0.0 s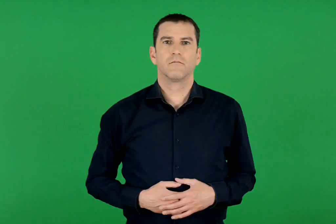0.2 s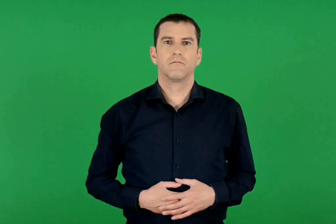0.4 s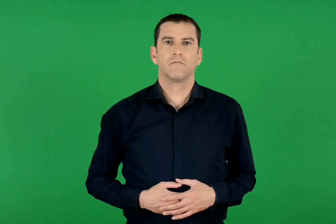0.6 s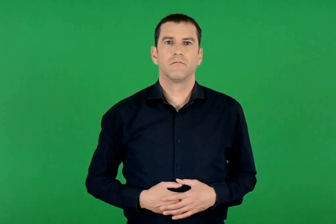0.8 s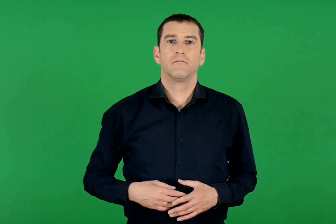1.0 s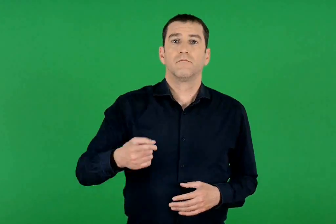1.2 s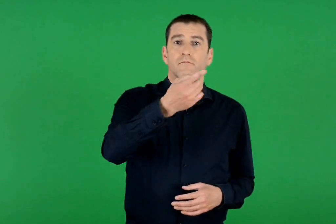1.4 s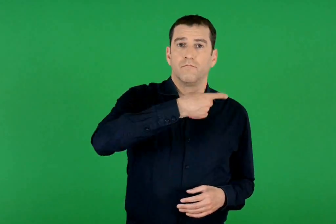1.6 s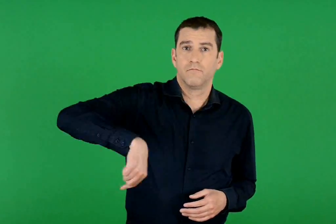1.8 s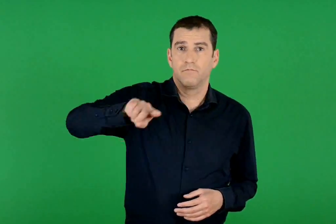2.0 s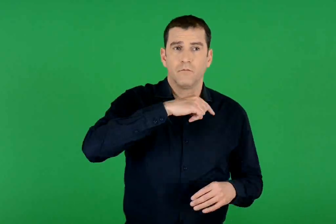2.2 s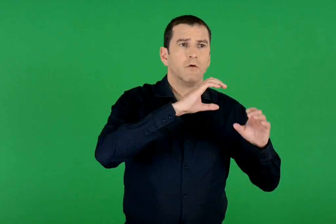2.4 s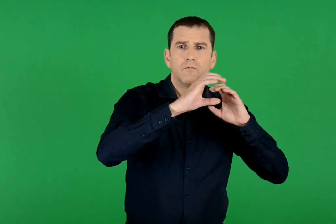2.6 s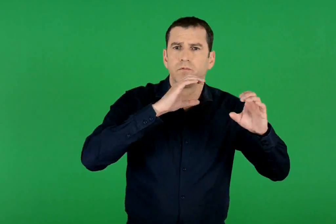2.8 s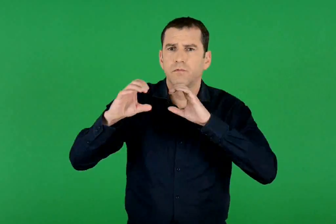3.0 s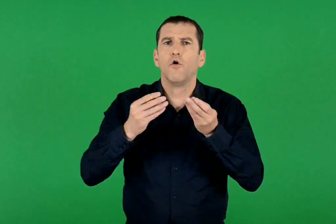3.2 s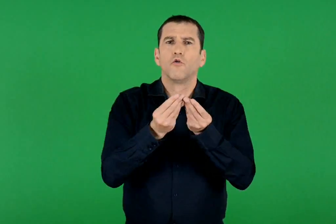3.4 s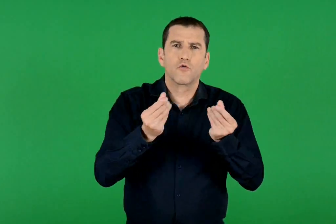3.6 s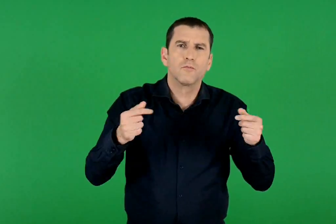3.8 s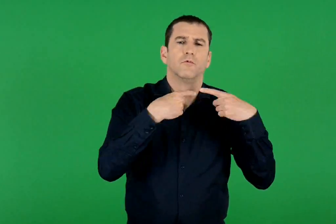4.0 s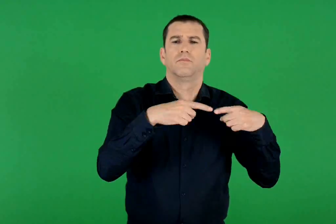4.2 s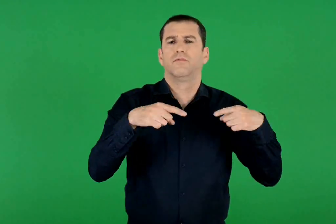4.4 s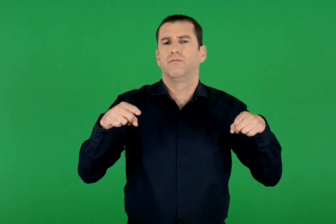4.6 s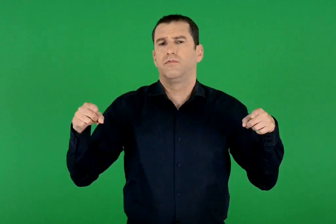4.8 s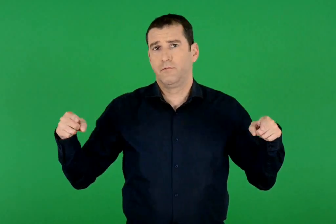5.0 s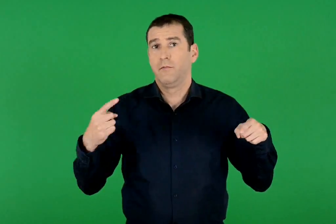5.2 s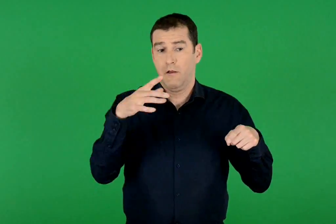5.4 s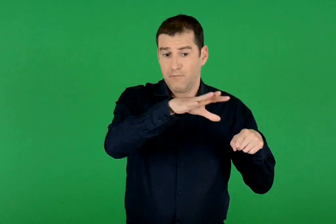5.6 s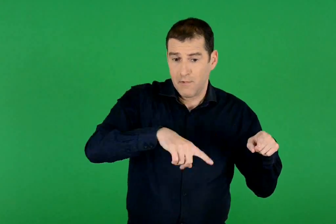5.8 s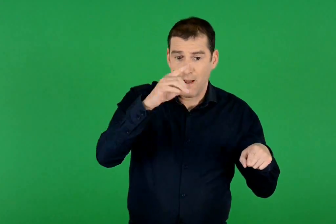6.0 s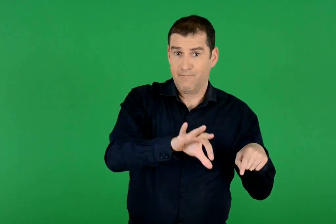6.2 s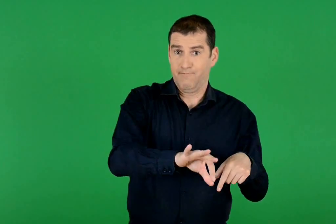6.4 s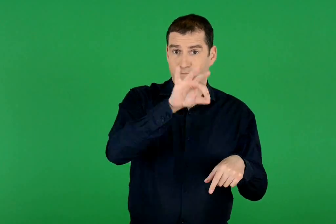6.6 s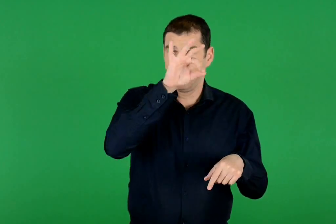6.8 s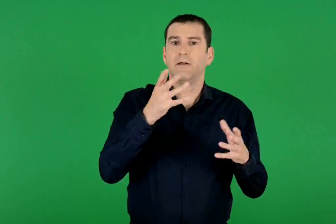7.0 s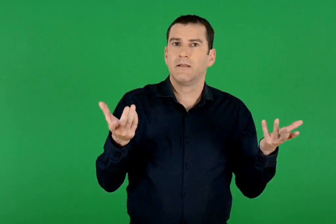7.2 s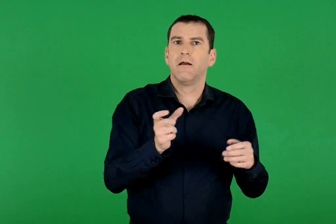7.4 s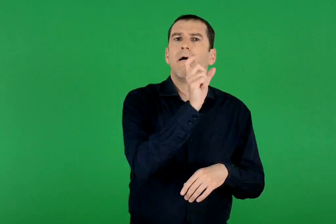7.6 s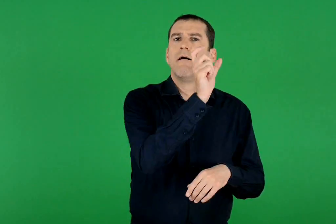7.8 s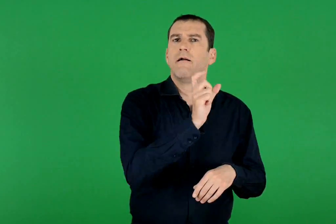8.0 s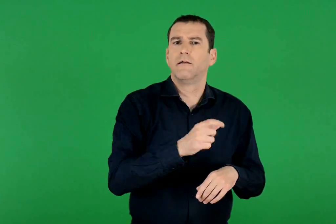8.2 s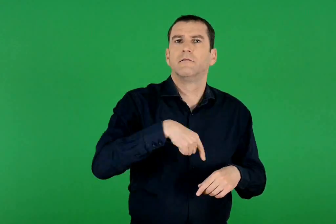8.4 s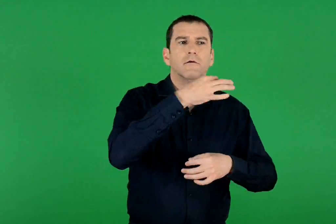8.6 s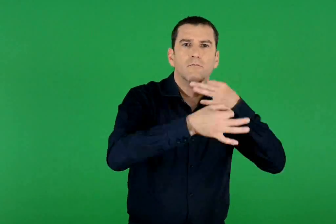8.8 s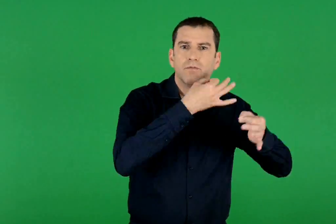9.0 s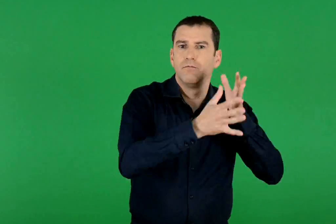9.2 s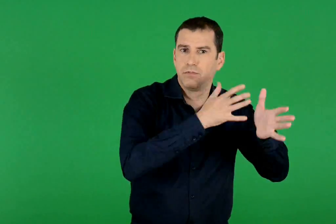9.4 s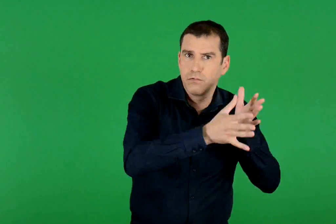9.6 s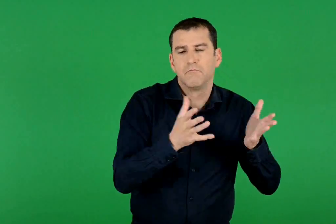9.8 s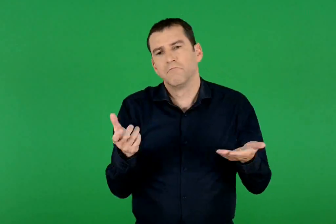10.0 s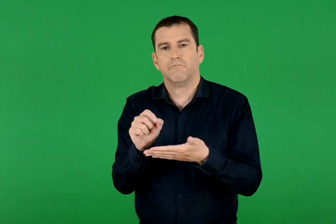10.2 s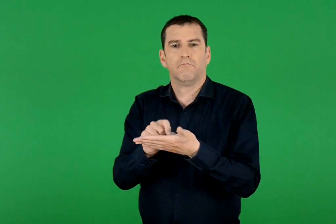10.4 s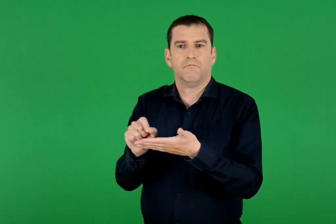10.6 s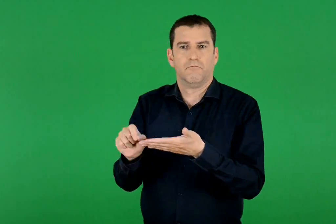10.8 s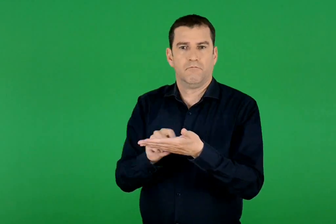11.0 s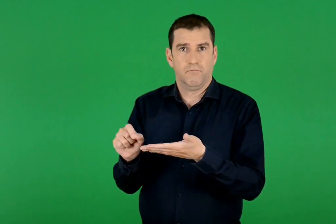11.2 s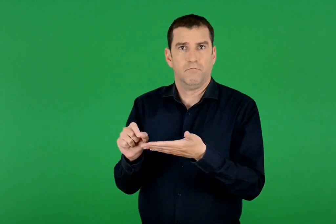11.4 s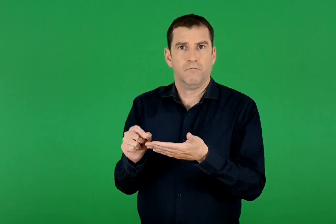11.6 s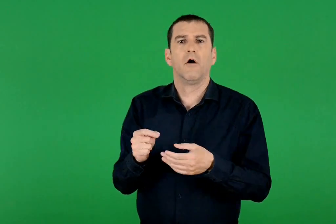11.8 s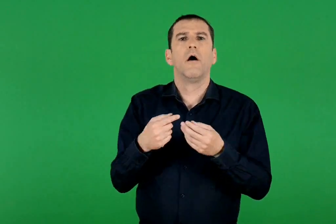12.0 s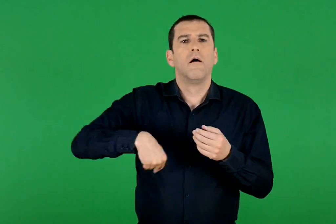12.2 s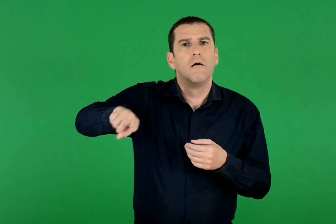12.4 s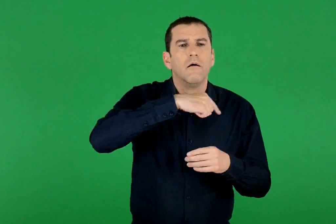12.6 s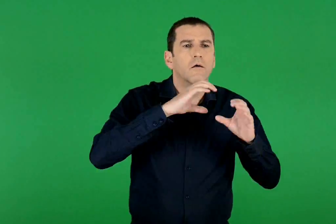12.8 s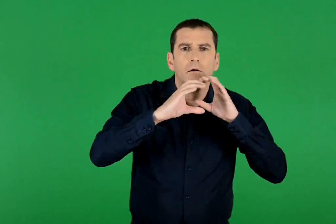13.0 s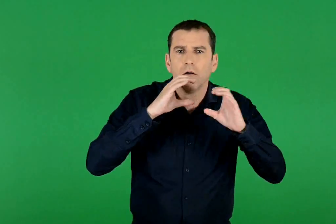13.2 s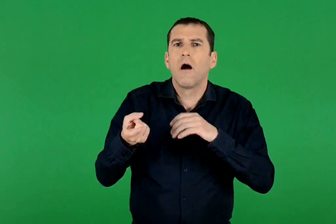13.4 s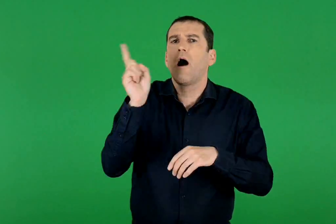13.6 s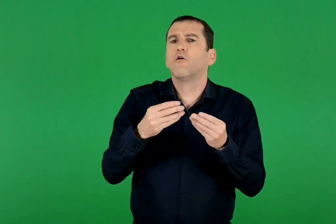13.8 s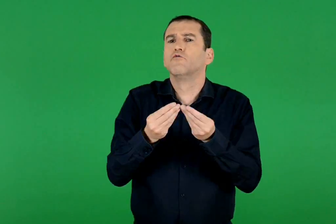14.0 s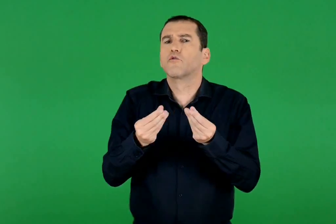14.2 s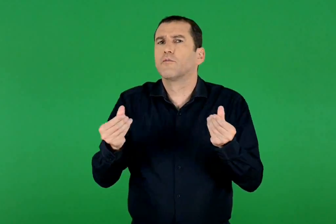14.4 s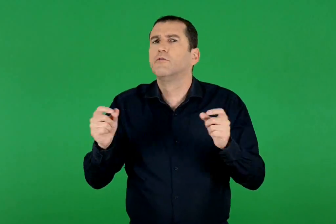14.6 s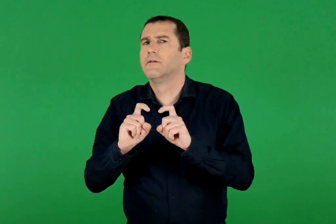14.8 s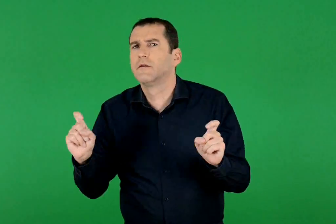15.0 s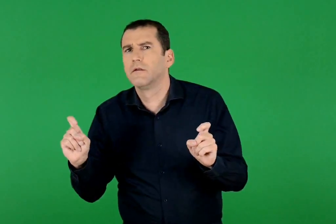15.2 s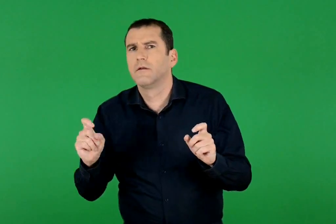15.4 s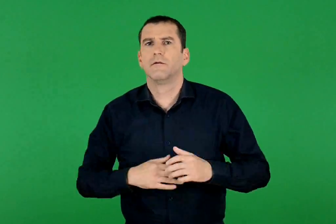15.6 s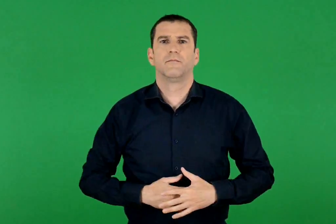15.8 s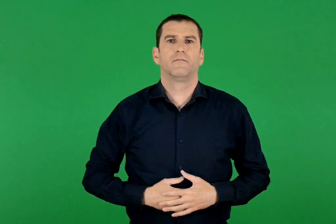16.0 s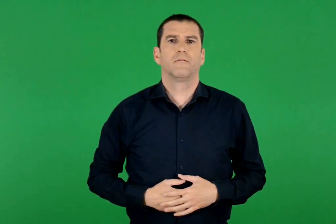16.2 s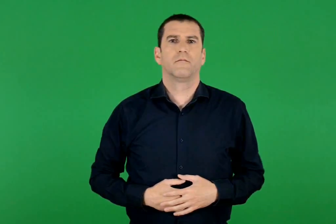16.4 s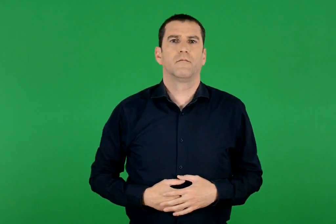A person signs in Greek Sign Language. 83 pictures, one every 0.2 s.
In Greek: επικοινωνούμε με πολλούς τρόπους. ένας από αυτούς είναι με λέξεις που λέμε ή γράφουμε. με ποιους άλλους τρόπους επικοινωνούμε ;
